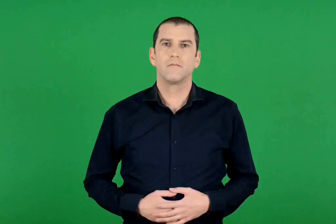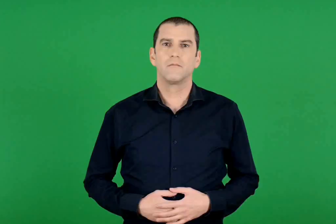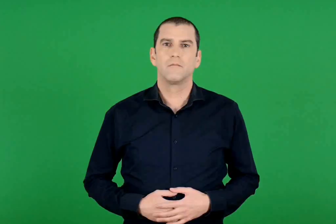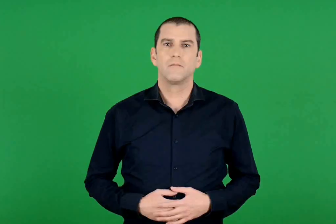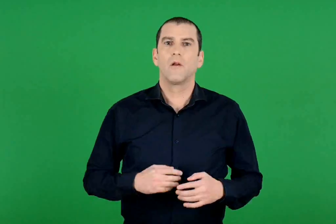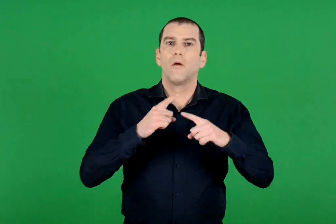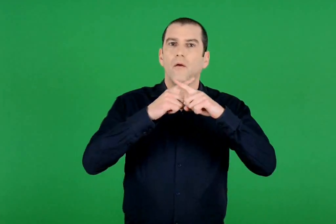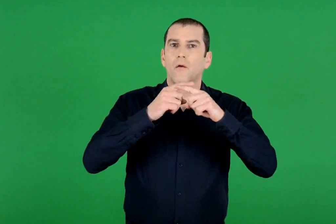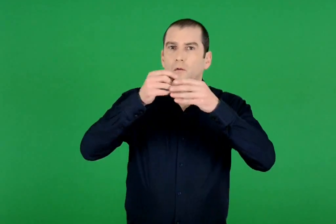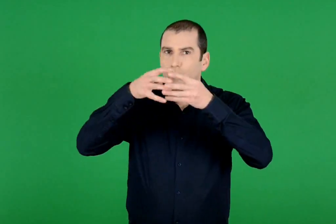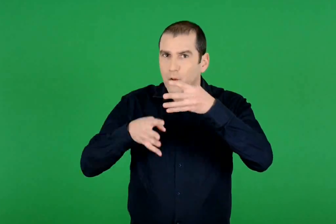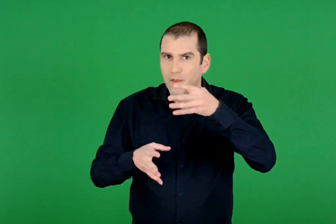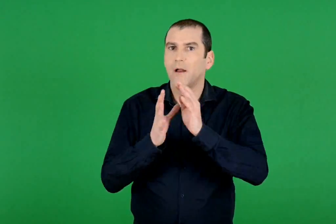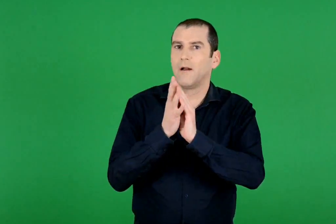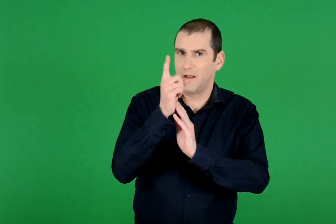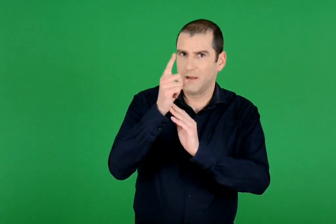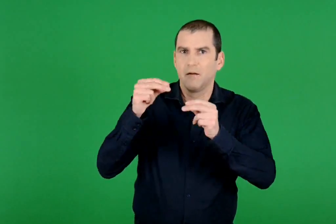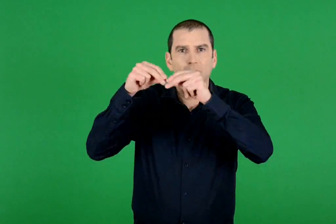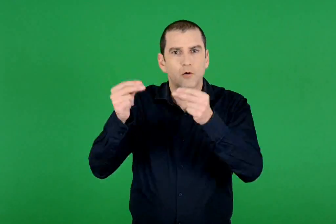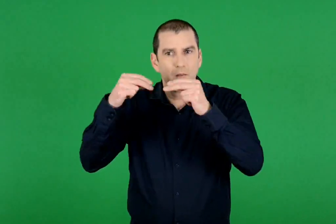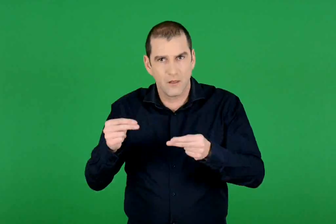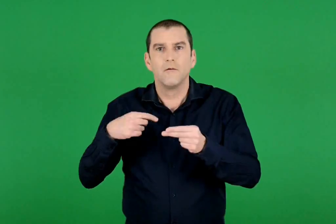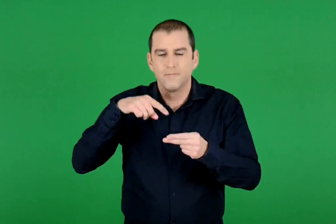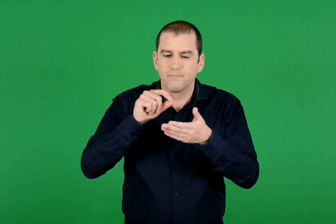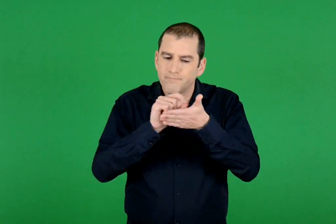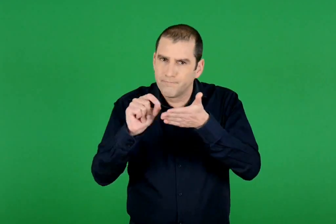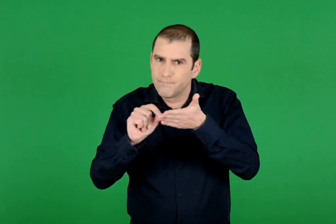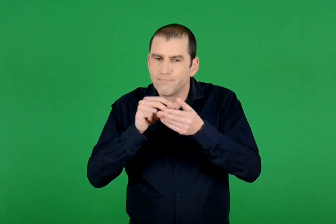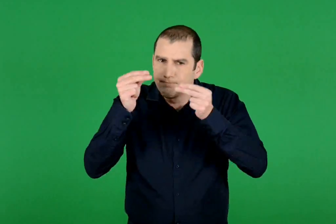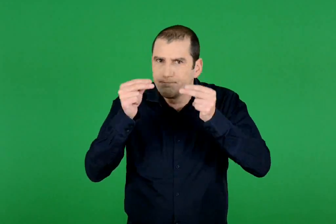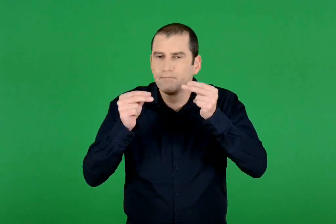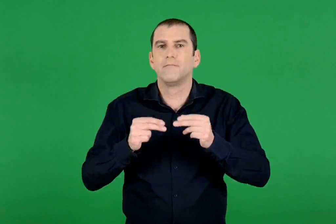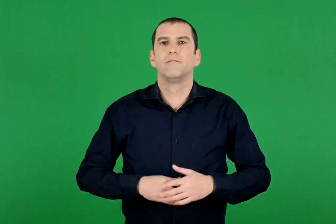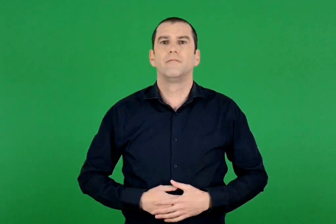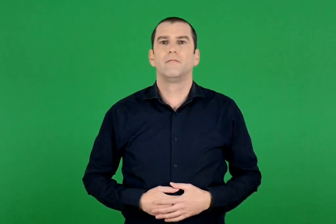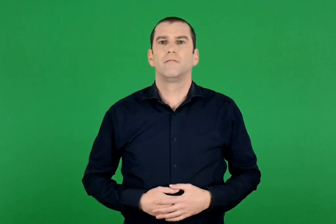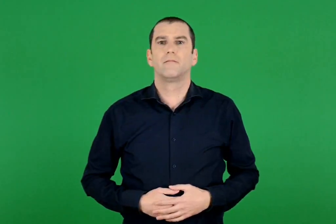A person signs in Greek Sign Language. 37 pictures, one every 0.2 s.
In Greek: υπολογίζουμε και συμπληρώνουμε τα γινόμενα του 11
